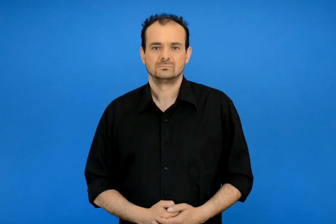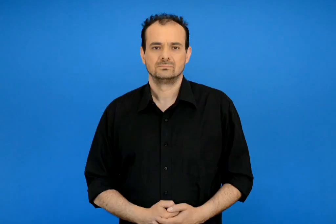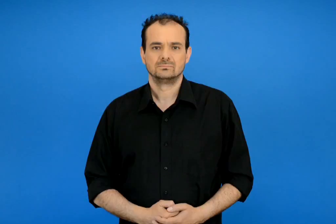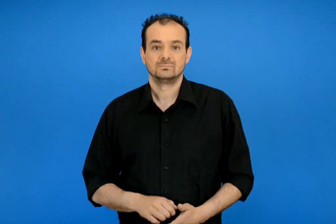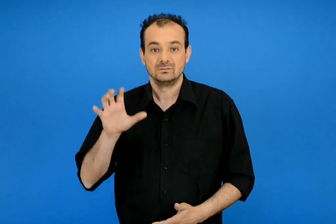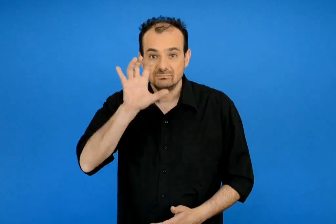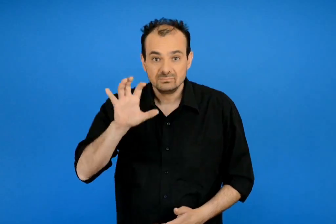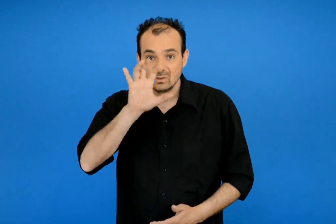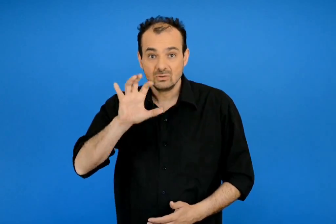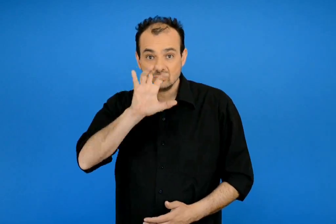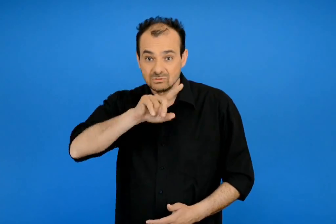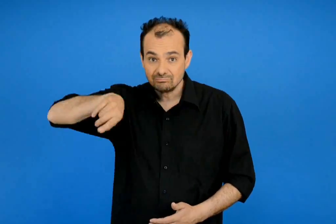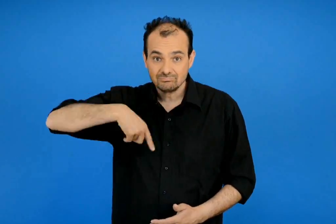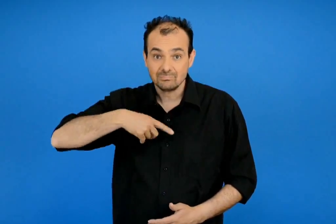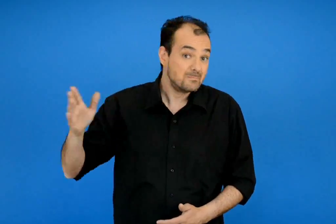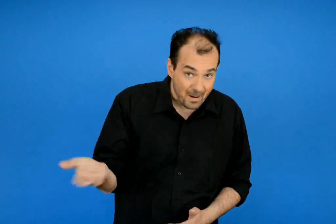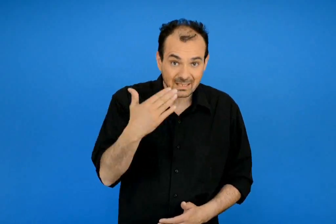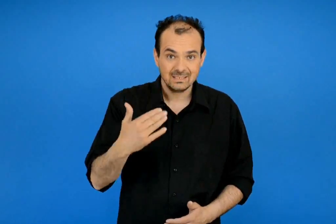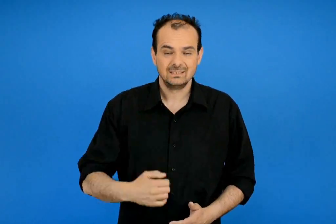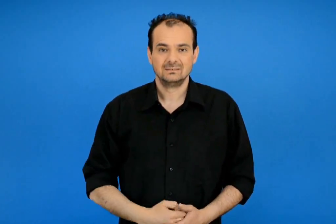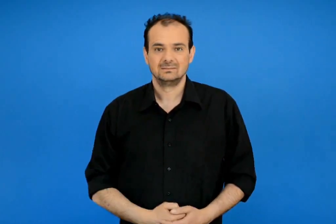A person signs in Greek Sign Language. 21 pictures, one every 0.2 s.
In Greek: πάμε να ψάξουμε
